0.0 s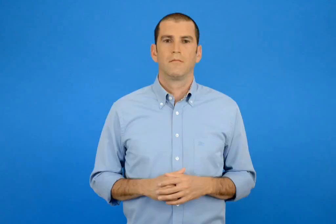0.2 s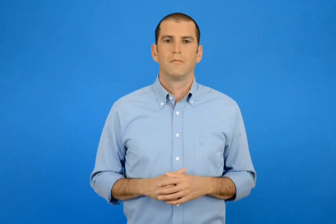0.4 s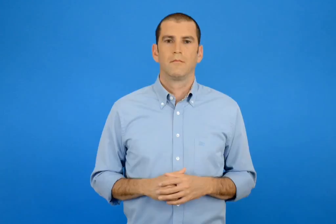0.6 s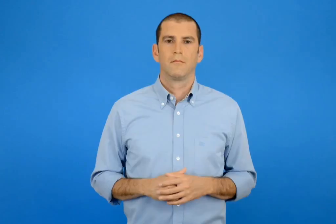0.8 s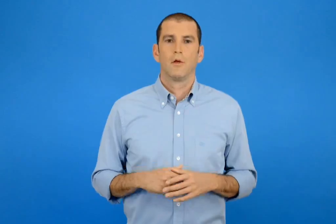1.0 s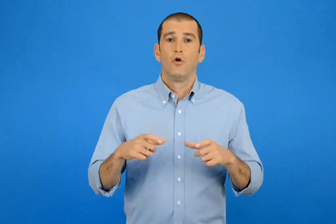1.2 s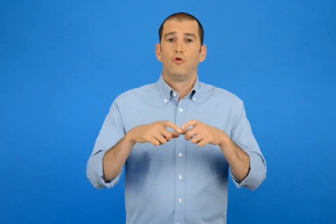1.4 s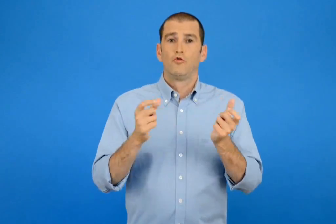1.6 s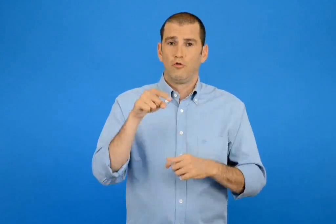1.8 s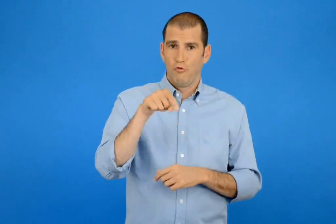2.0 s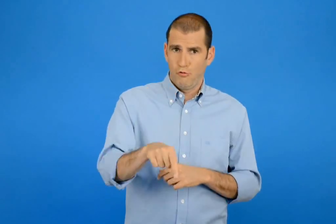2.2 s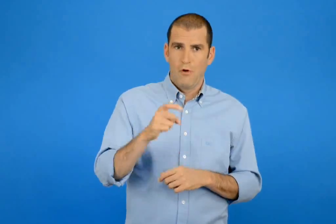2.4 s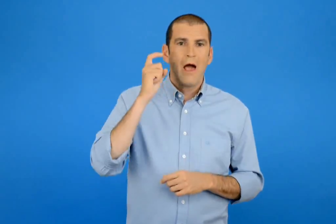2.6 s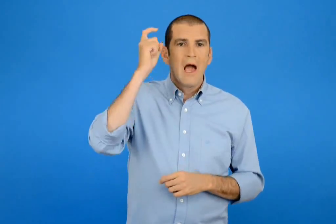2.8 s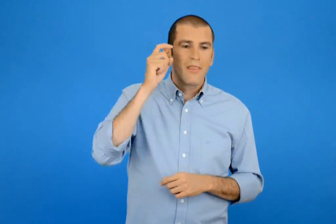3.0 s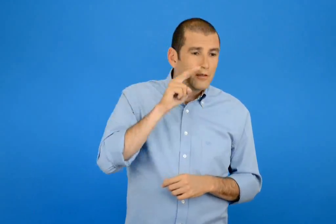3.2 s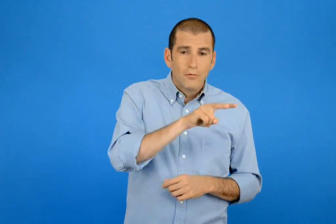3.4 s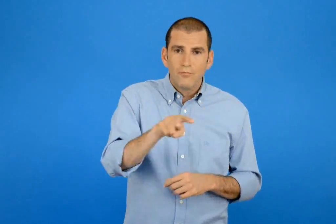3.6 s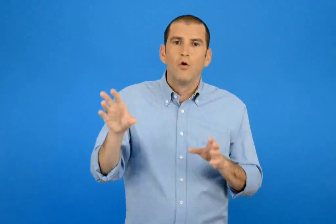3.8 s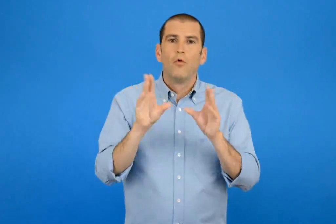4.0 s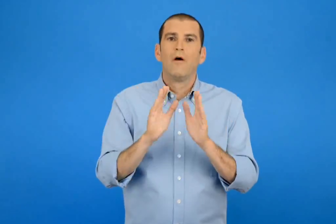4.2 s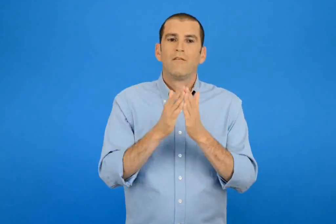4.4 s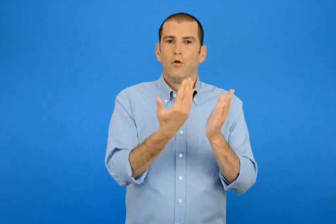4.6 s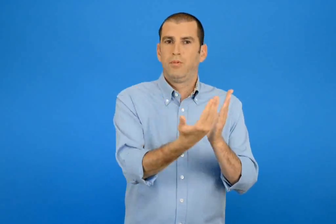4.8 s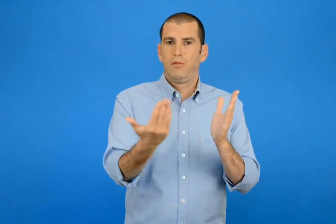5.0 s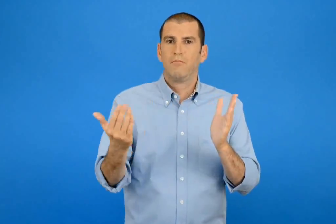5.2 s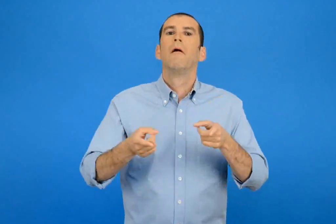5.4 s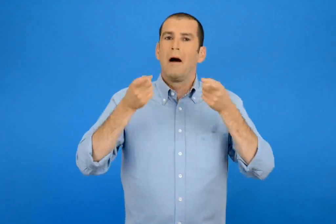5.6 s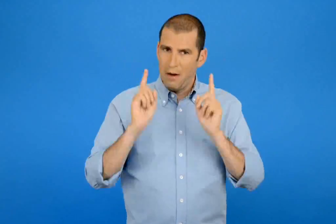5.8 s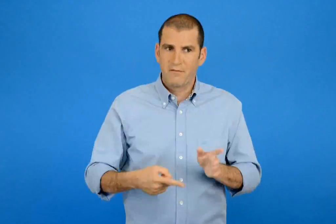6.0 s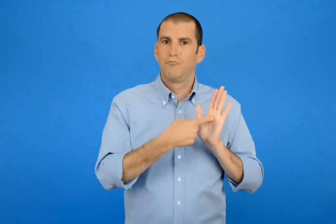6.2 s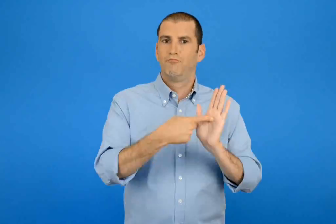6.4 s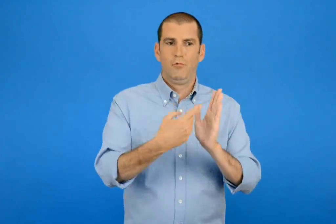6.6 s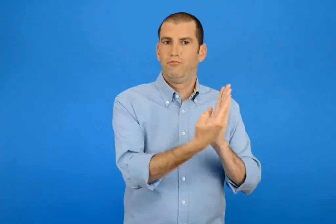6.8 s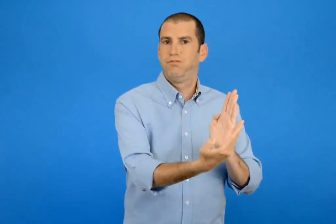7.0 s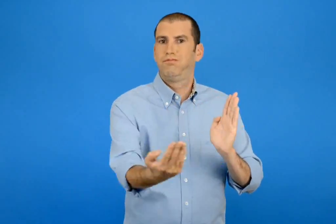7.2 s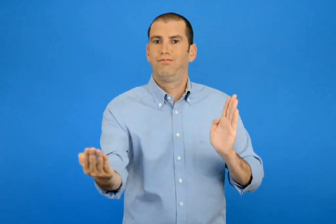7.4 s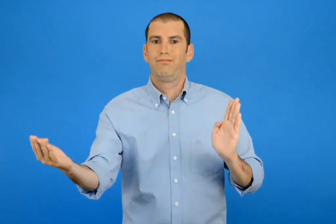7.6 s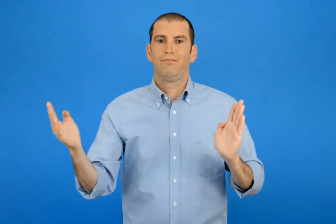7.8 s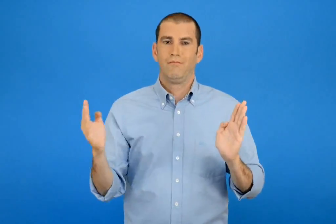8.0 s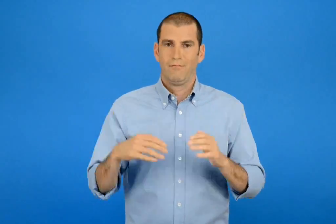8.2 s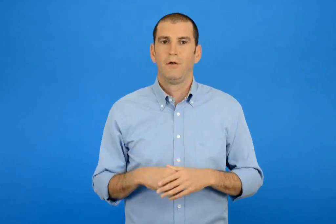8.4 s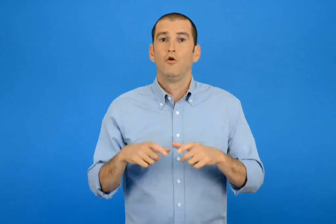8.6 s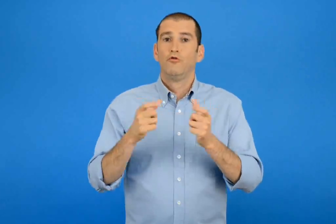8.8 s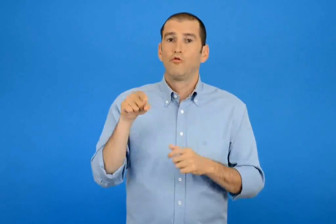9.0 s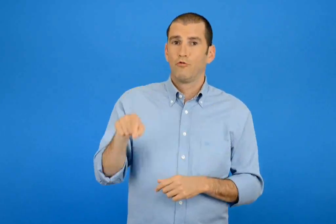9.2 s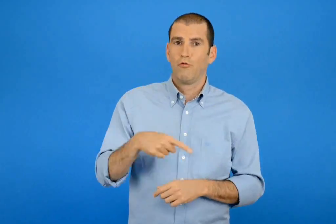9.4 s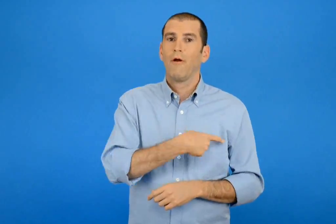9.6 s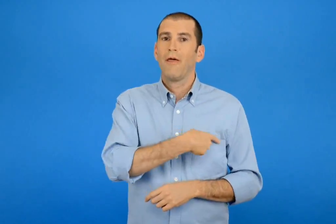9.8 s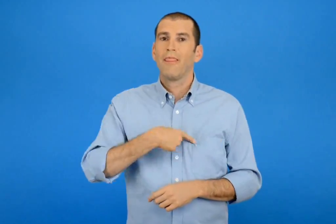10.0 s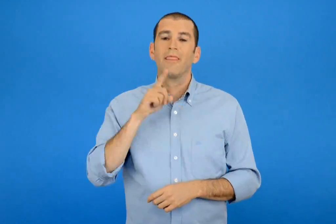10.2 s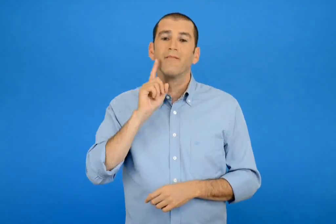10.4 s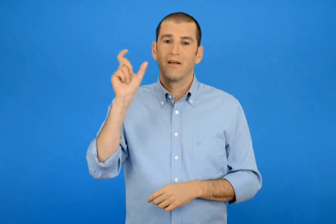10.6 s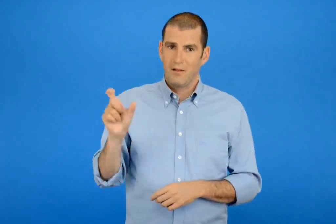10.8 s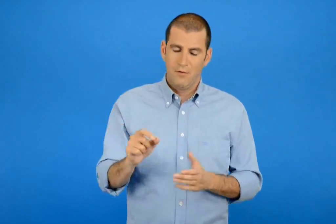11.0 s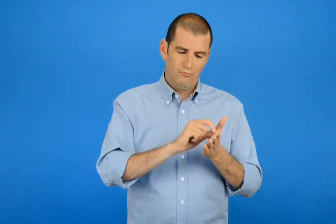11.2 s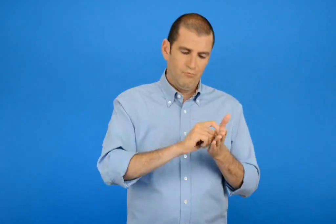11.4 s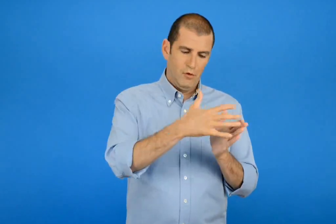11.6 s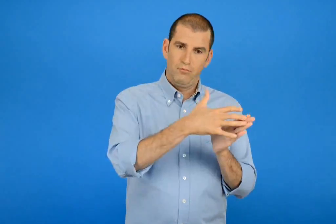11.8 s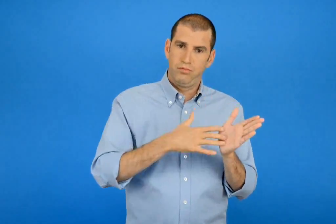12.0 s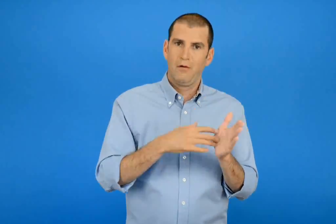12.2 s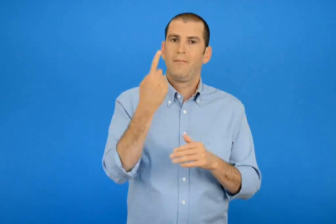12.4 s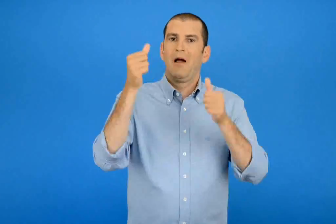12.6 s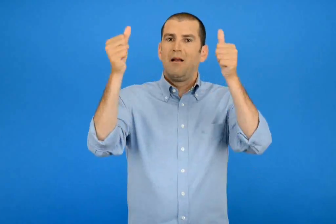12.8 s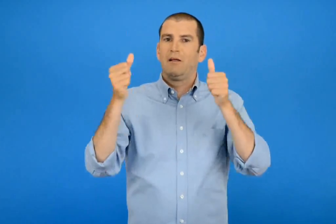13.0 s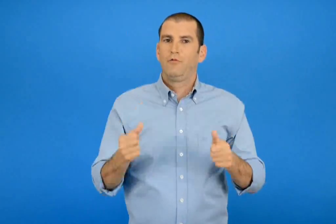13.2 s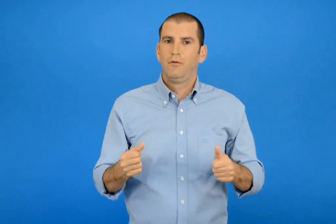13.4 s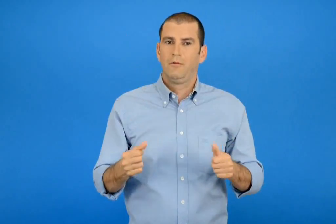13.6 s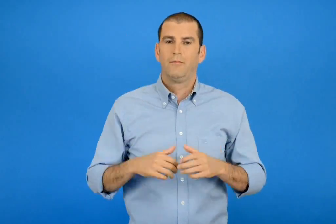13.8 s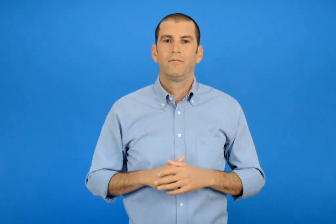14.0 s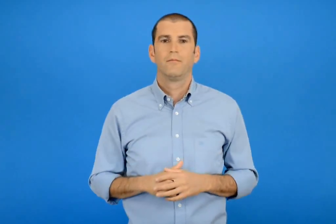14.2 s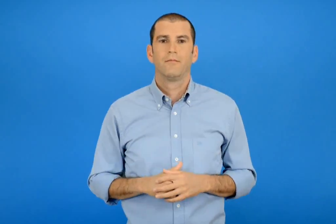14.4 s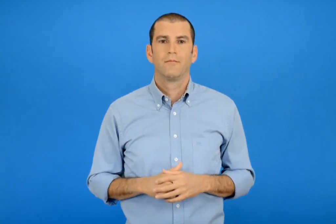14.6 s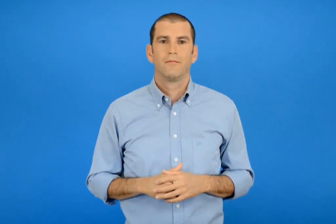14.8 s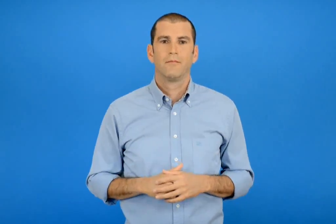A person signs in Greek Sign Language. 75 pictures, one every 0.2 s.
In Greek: αποφάσισαν να τα παρουσιάσουν στην έκθεση βιβλίου του σχολείου τους η διευθύντρια του σχολείου ετοίμασε μια ανακοίνωση
